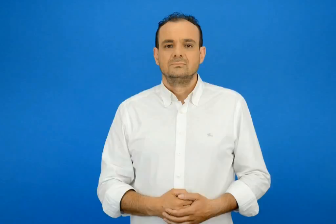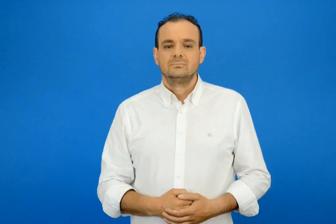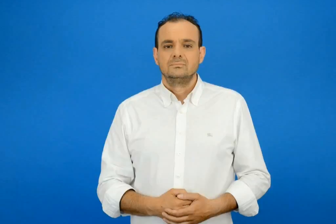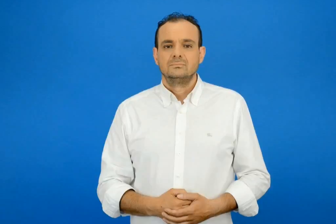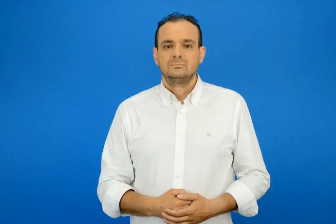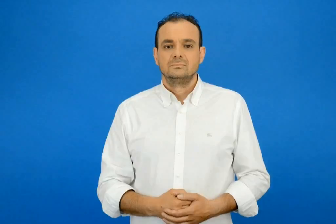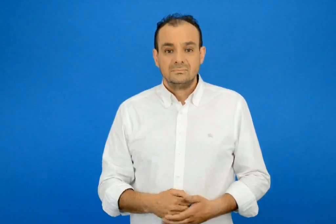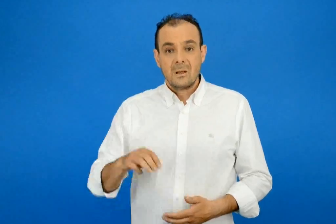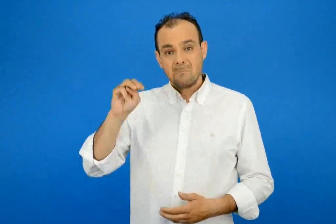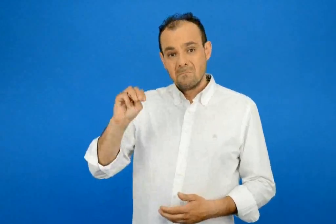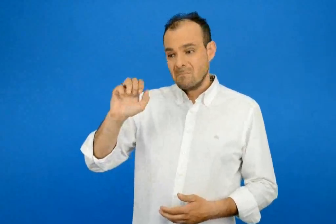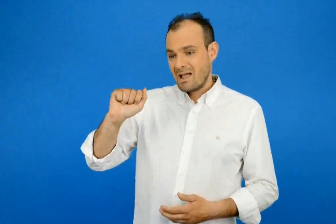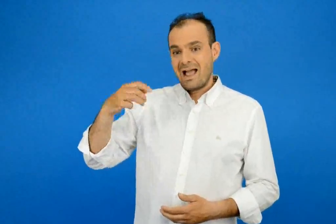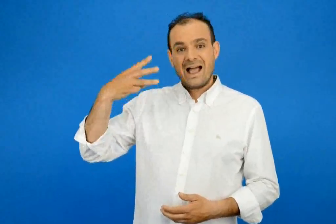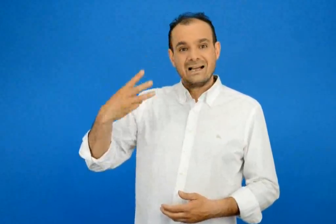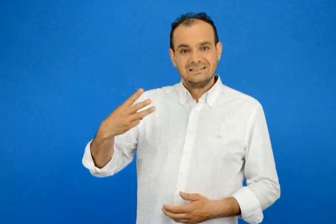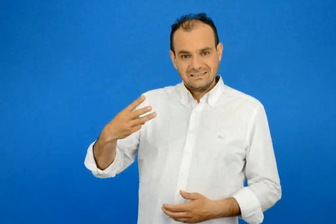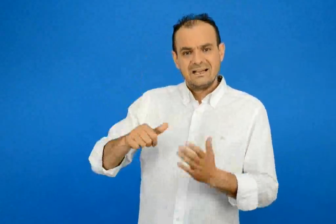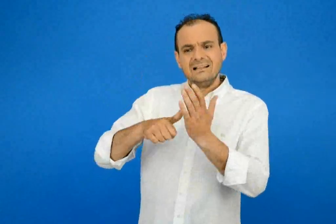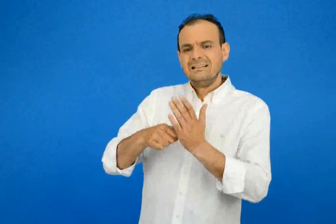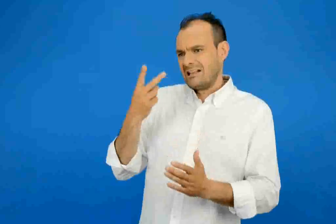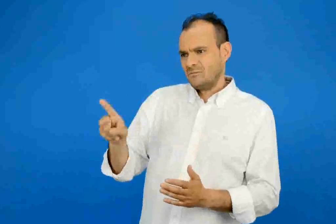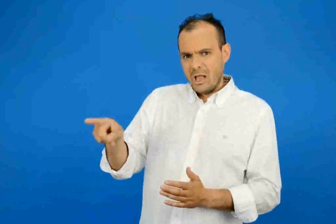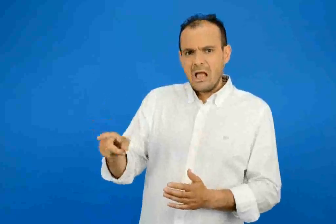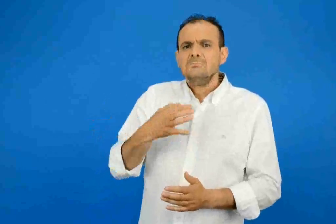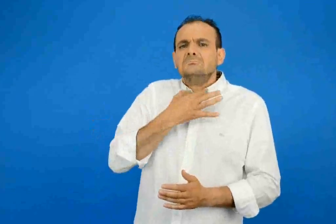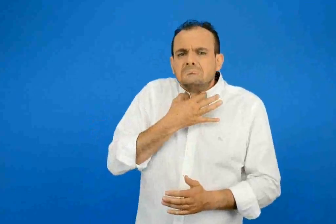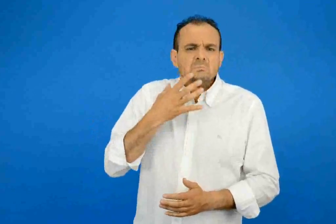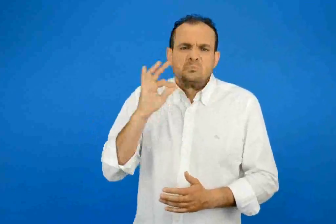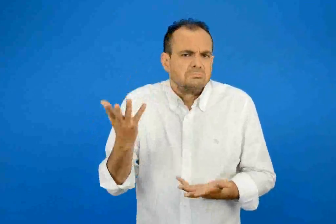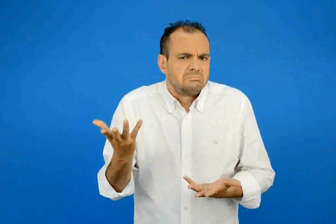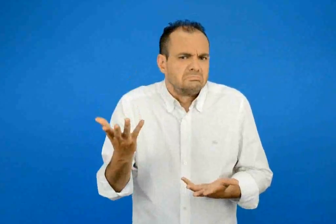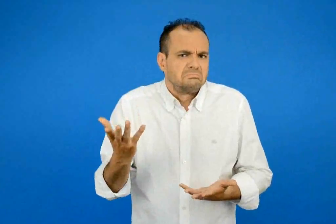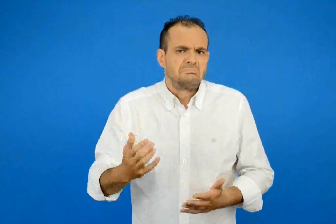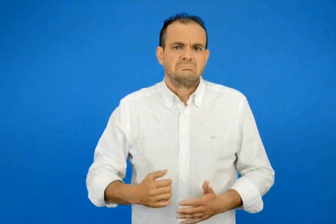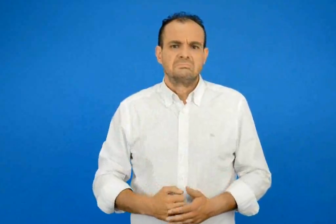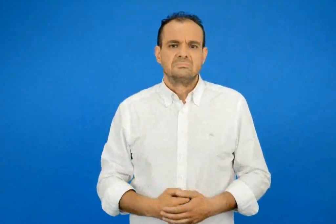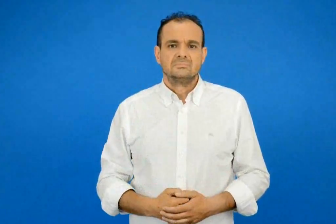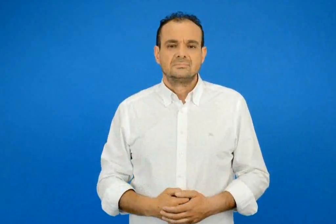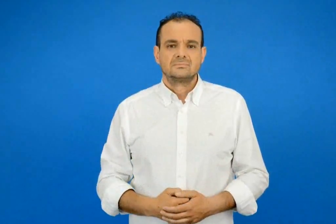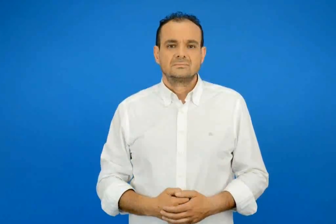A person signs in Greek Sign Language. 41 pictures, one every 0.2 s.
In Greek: σε τι χρησιμεύει η ταυτότητα του μαξ ;
